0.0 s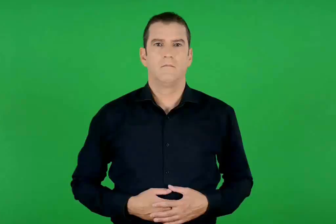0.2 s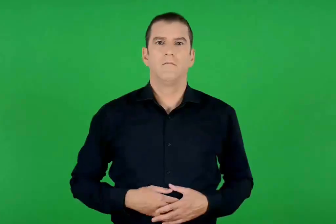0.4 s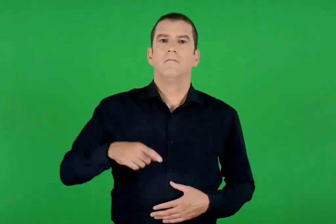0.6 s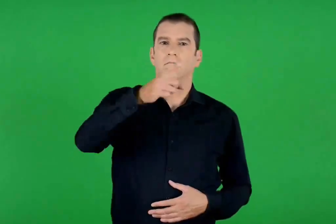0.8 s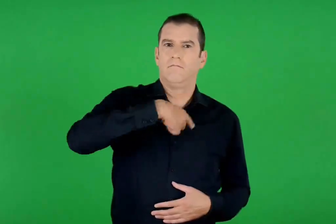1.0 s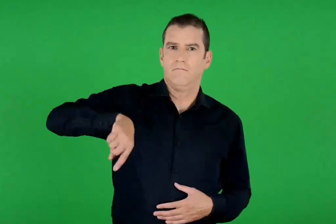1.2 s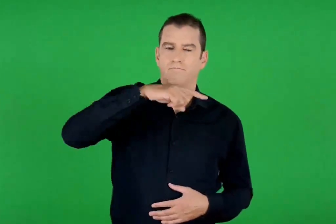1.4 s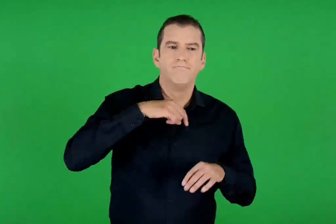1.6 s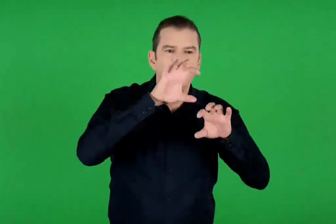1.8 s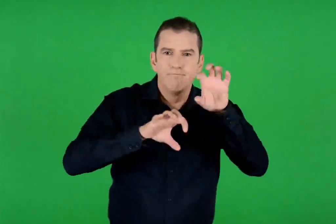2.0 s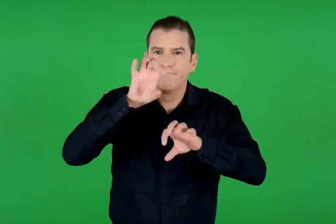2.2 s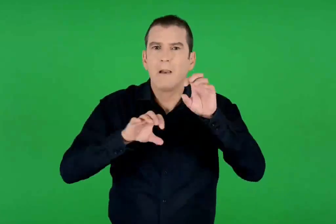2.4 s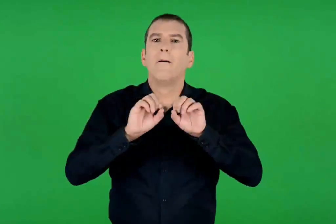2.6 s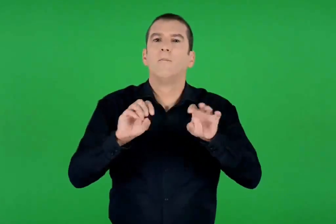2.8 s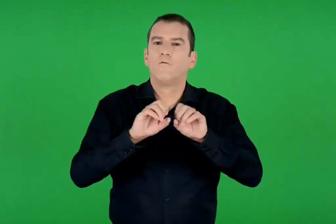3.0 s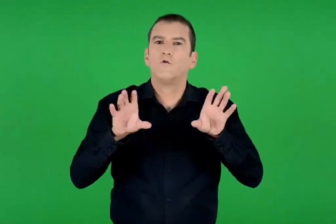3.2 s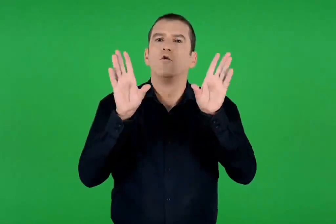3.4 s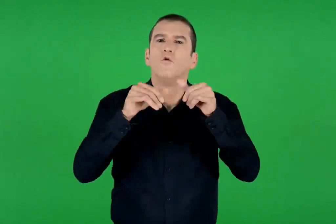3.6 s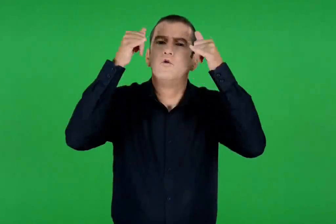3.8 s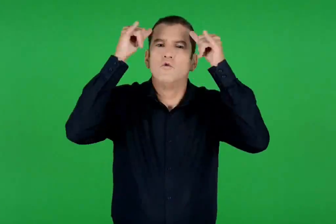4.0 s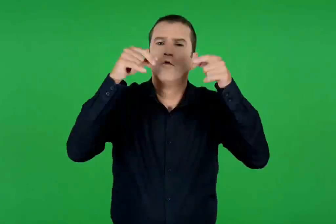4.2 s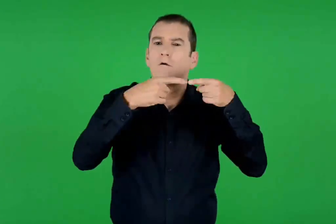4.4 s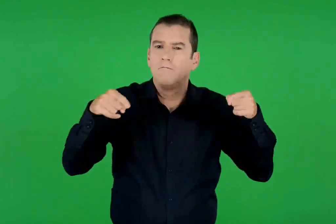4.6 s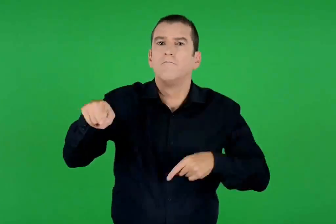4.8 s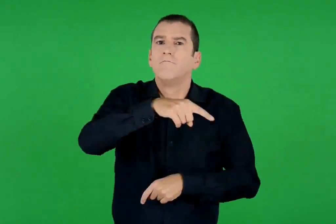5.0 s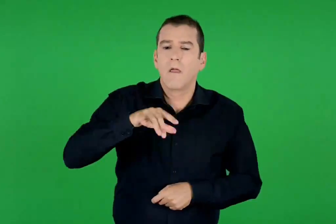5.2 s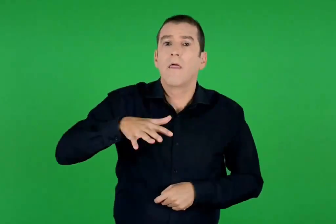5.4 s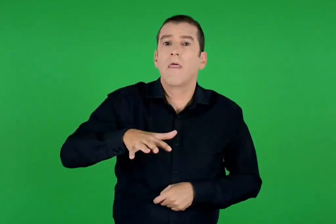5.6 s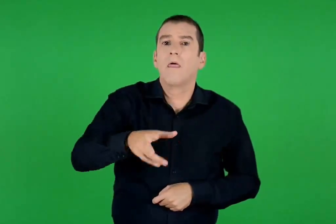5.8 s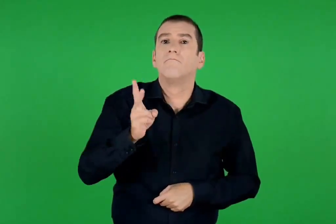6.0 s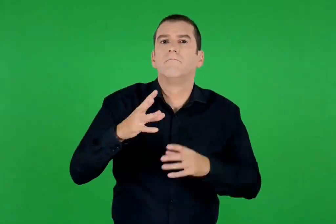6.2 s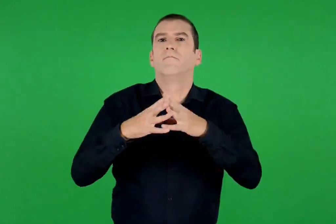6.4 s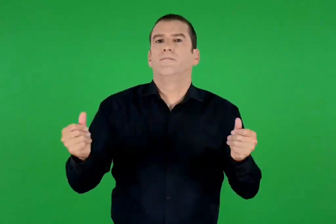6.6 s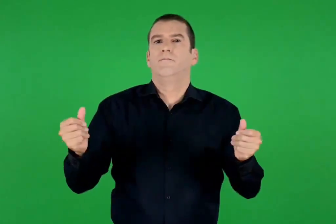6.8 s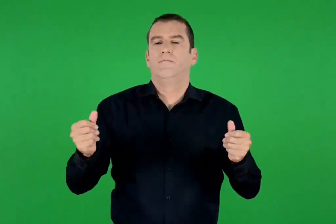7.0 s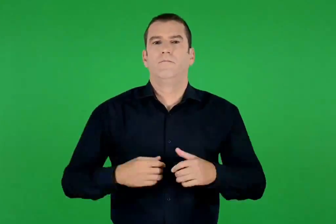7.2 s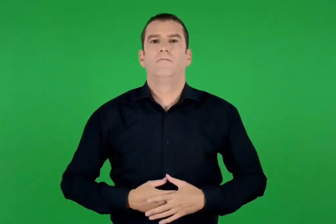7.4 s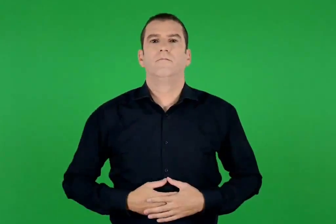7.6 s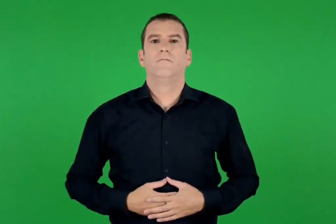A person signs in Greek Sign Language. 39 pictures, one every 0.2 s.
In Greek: αναζητούμε πληροφορίες για τα ζώα που βρίσκονται σε κίνδυνο εξαφάνισης
